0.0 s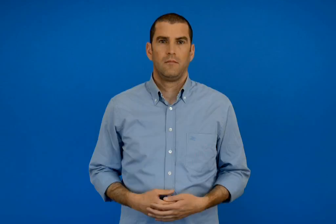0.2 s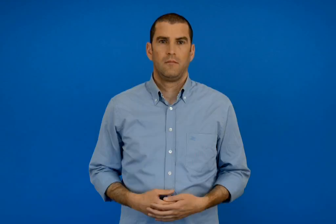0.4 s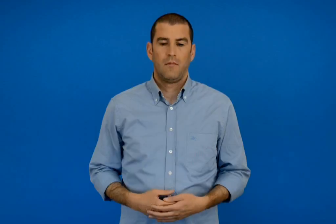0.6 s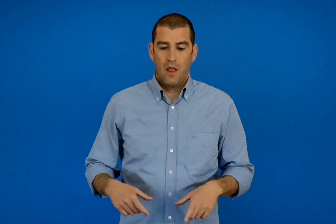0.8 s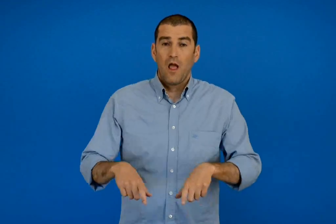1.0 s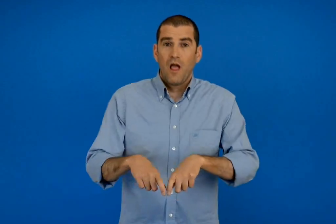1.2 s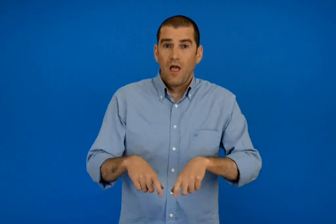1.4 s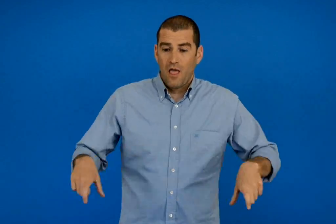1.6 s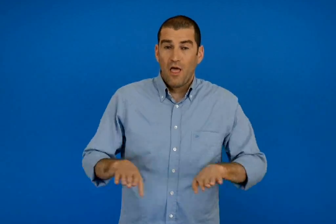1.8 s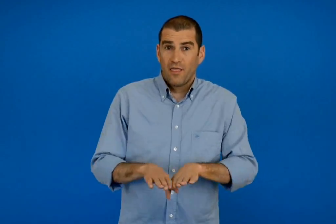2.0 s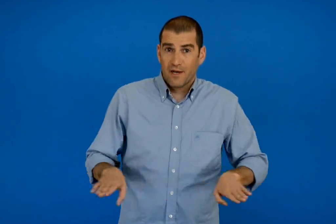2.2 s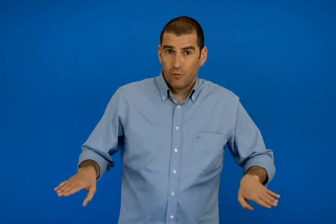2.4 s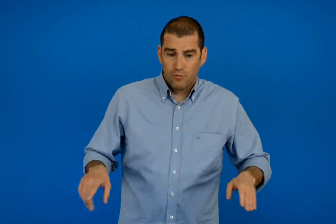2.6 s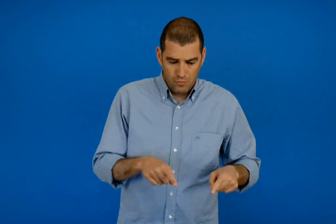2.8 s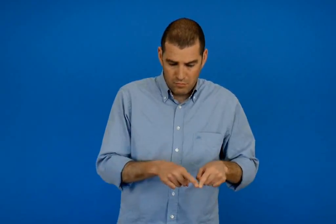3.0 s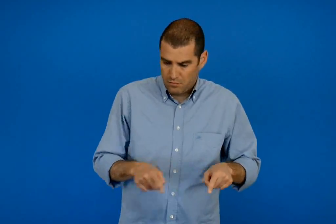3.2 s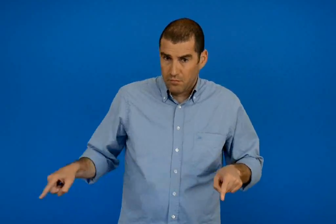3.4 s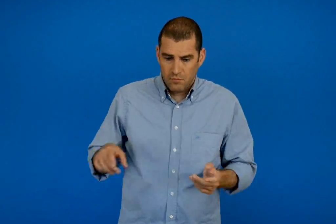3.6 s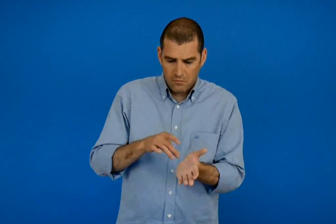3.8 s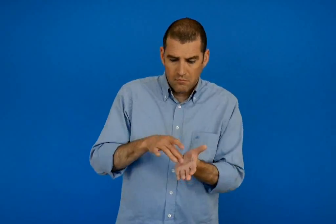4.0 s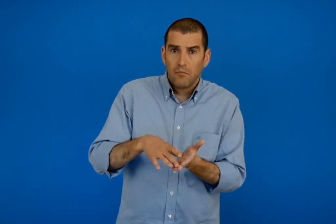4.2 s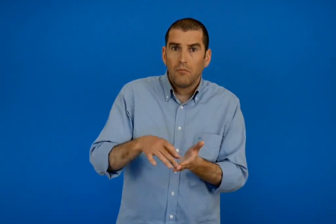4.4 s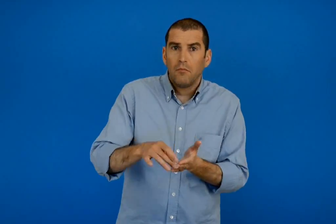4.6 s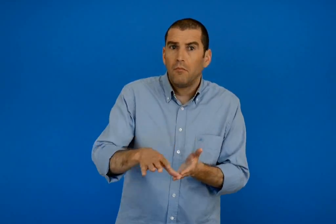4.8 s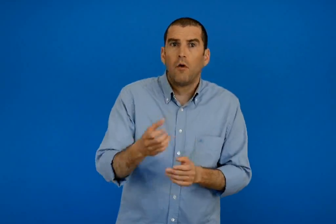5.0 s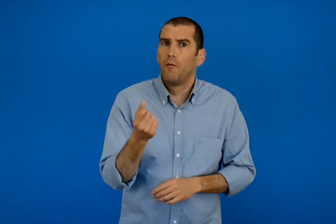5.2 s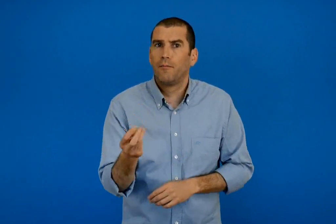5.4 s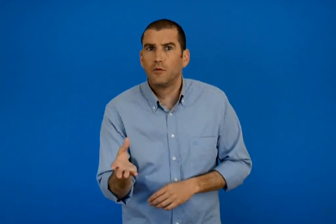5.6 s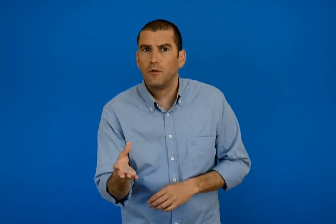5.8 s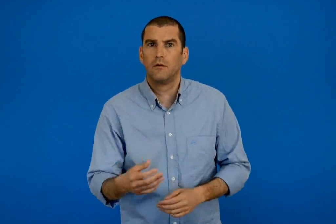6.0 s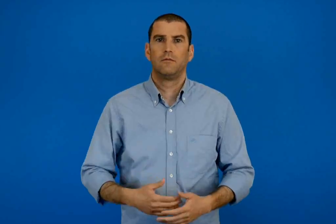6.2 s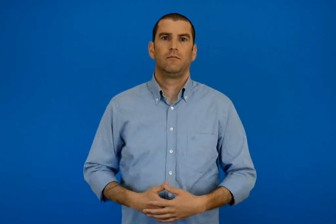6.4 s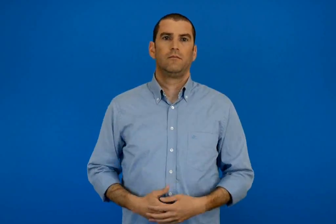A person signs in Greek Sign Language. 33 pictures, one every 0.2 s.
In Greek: πόσες παλάμες είναι το θρανίο ;
